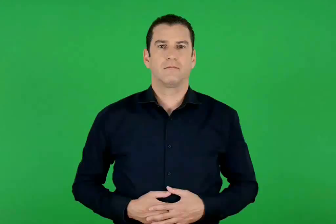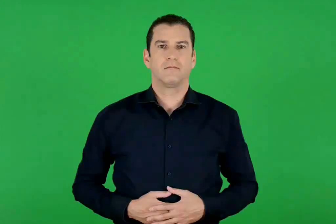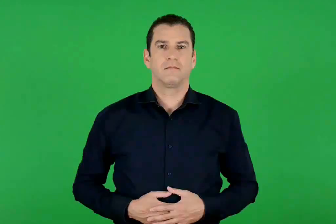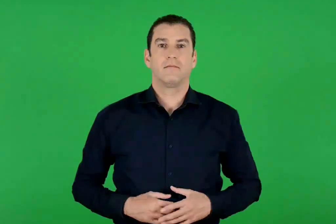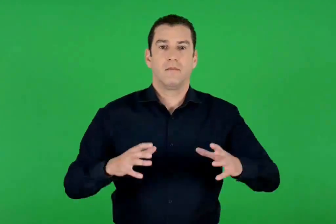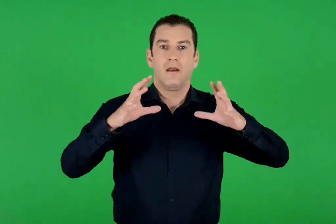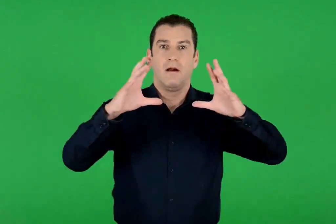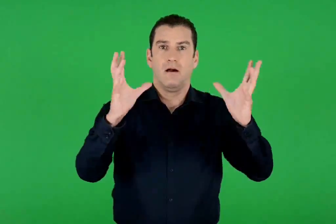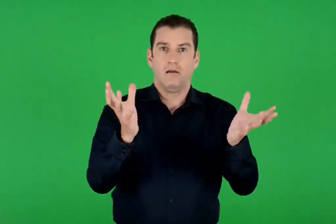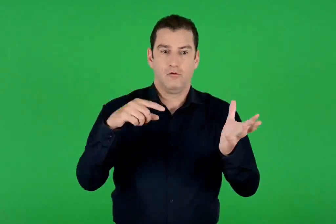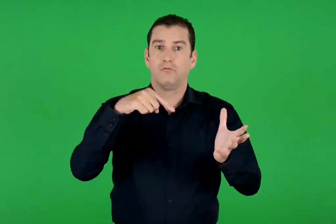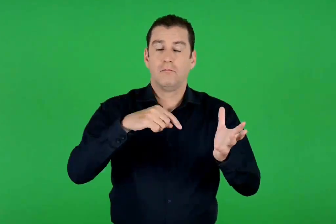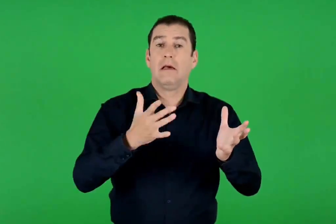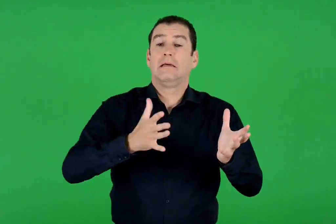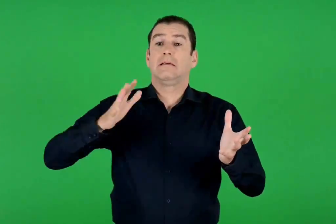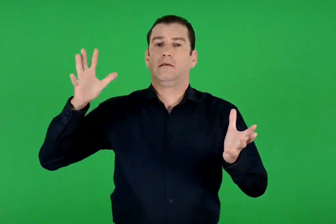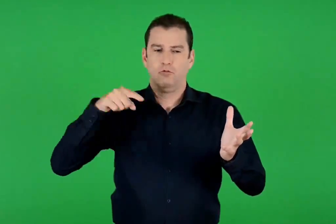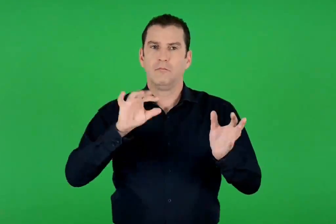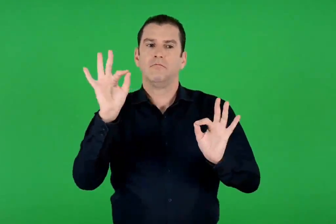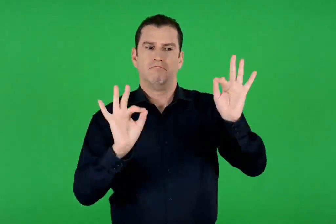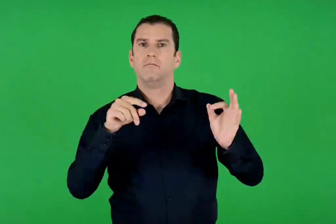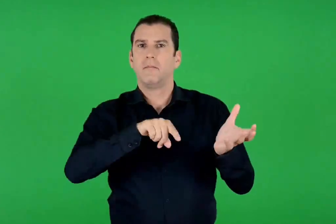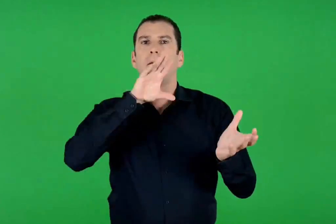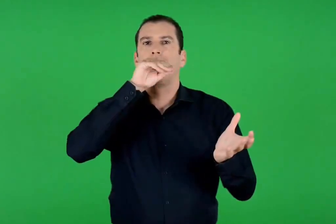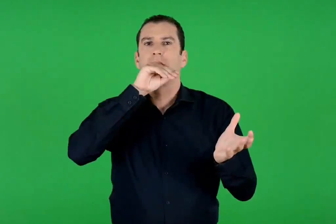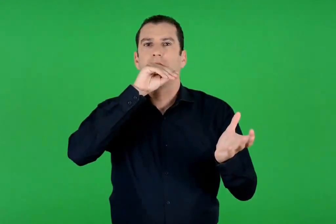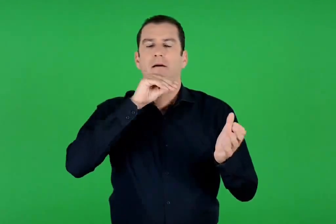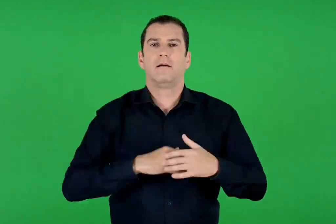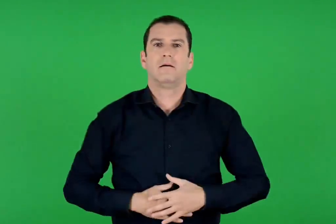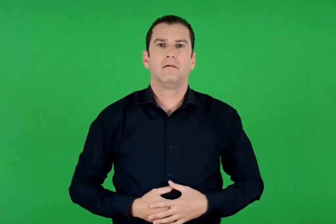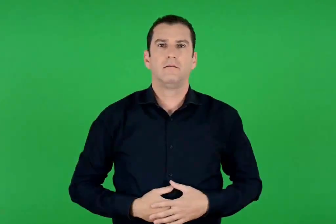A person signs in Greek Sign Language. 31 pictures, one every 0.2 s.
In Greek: αγγείο από κρύσταλλο που έχει τη μορφή πάπιας
